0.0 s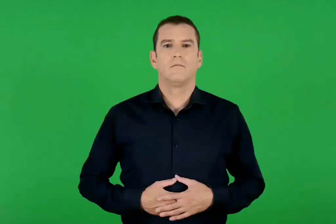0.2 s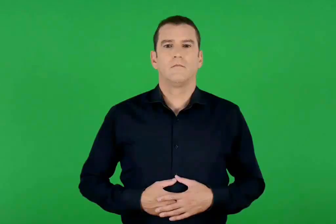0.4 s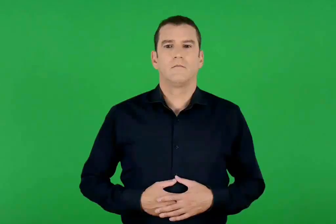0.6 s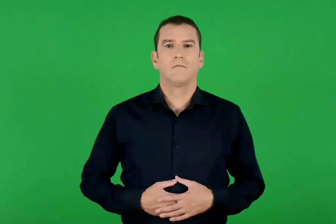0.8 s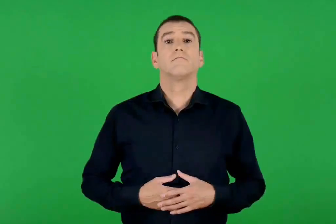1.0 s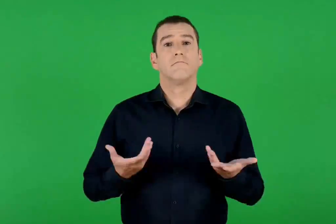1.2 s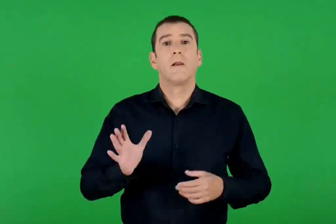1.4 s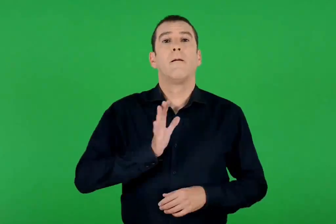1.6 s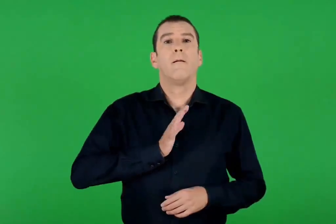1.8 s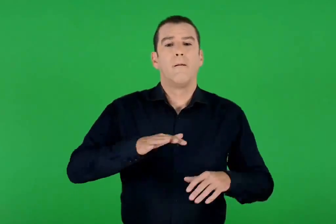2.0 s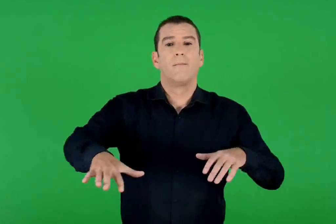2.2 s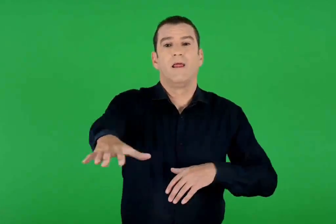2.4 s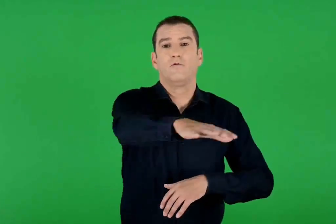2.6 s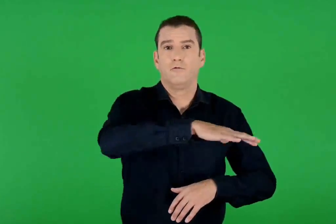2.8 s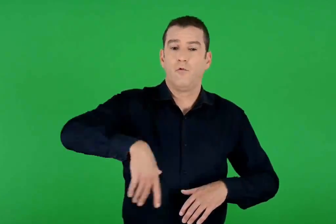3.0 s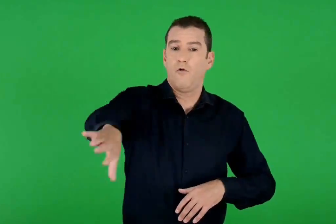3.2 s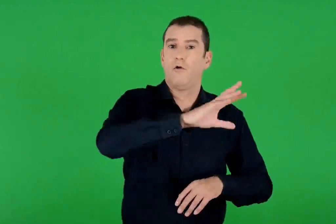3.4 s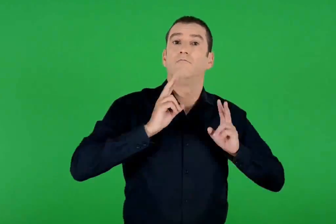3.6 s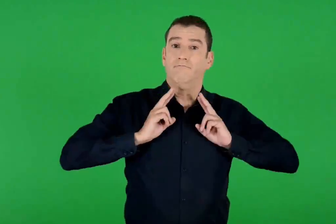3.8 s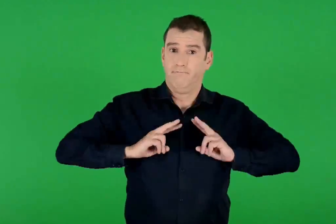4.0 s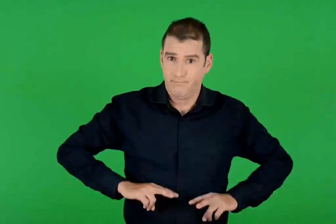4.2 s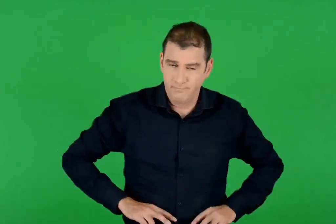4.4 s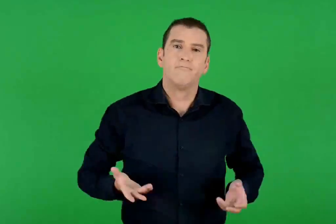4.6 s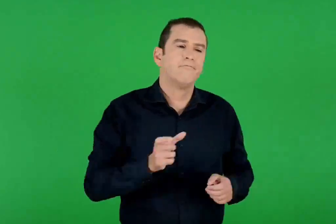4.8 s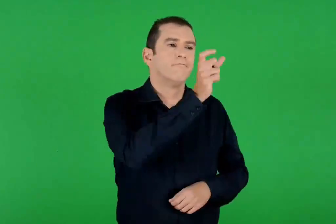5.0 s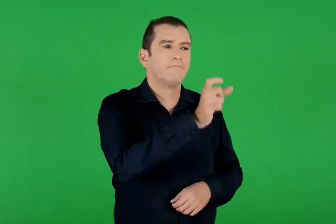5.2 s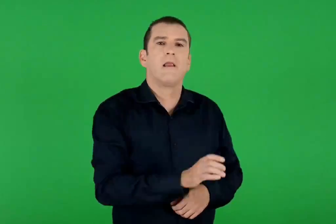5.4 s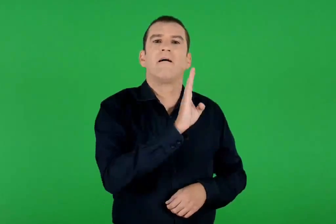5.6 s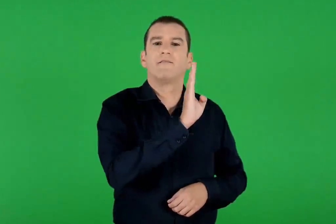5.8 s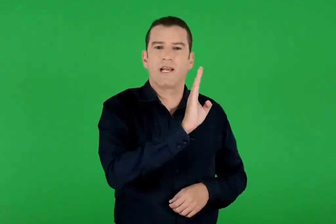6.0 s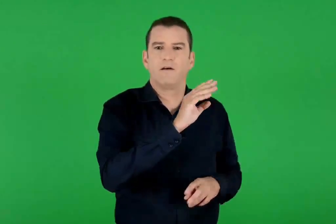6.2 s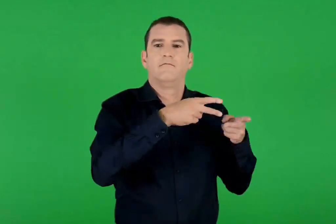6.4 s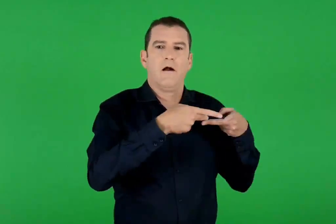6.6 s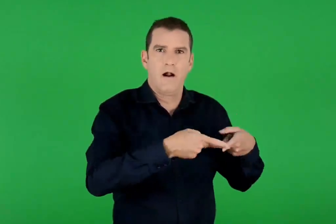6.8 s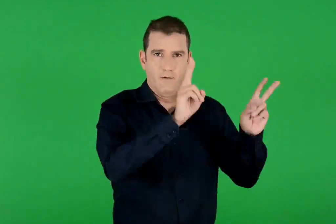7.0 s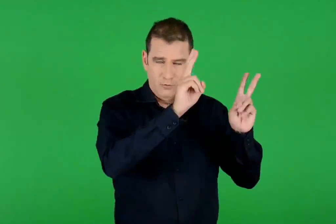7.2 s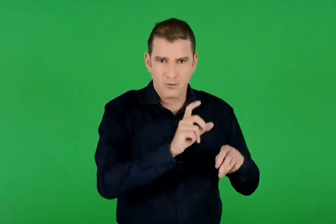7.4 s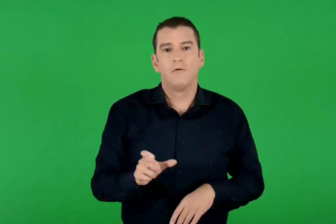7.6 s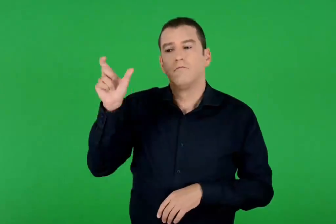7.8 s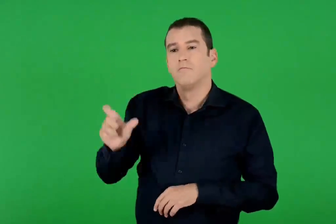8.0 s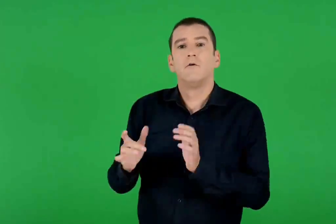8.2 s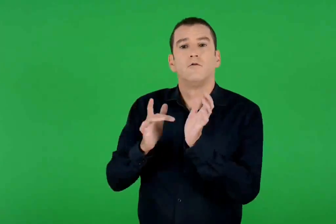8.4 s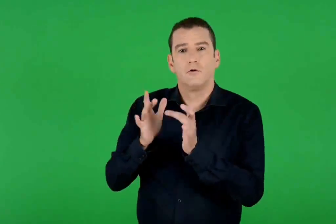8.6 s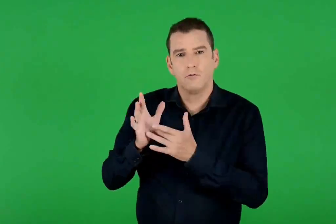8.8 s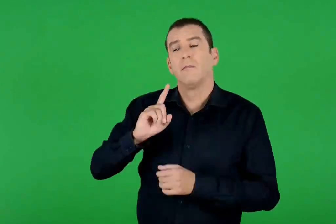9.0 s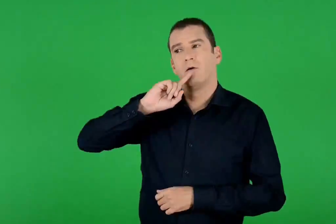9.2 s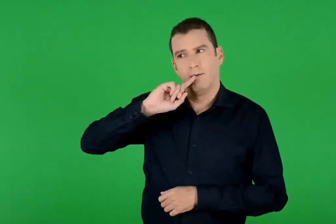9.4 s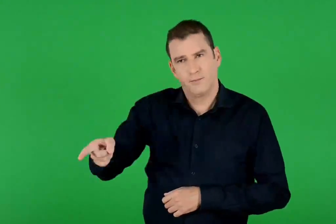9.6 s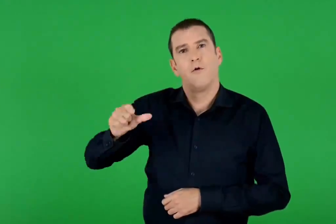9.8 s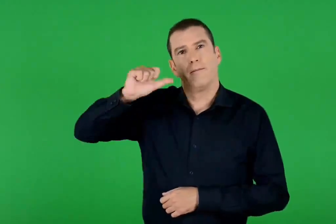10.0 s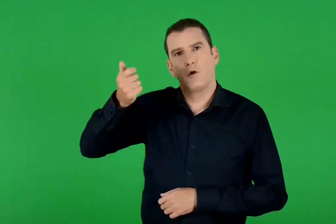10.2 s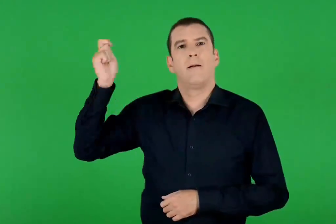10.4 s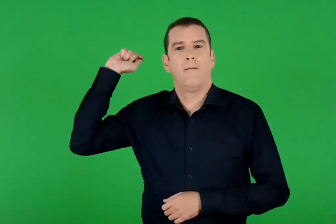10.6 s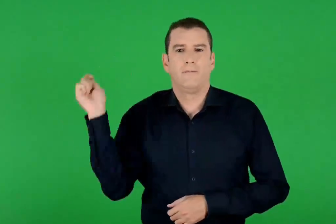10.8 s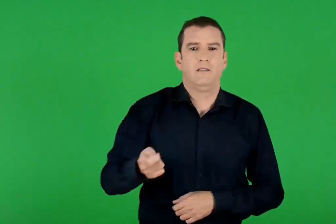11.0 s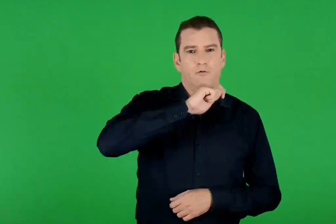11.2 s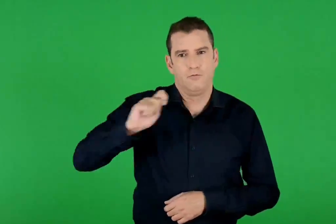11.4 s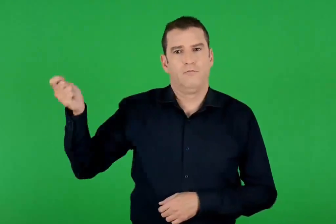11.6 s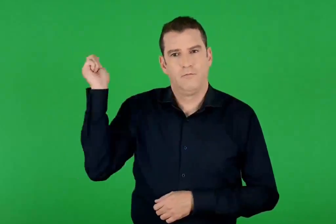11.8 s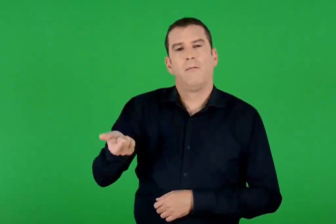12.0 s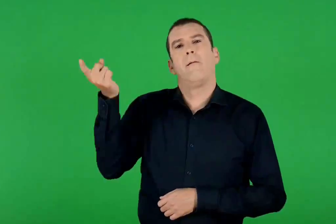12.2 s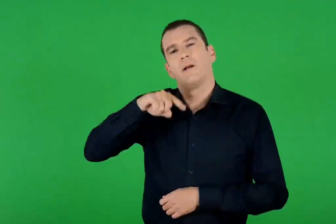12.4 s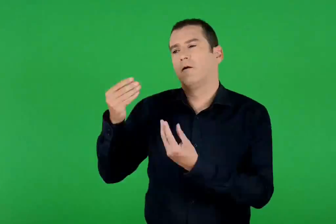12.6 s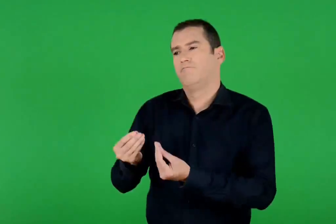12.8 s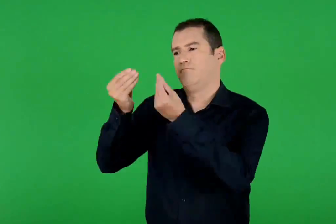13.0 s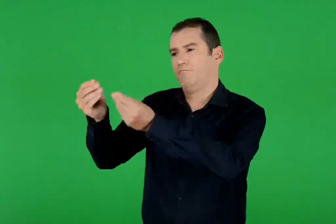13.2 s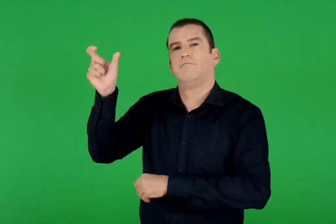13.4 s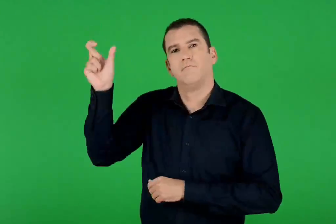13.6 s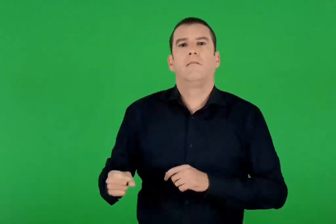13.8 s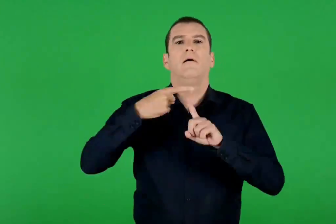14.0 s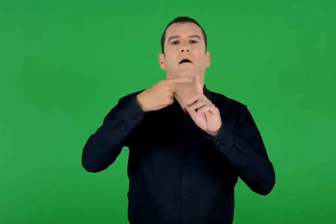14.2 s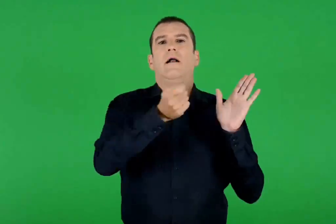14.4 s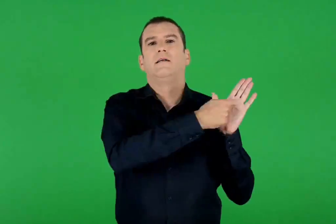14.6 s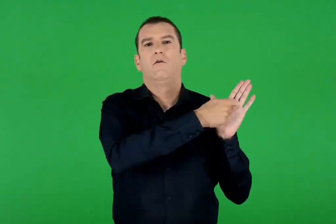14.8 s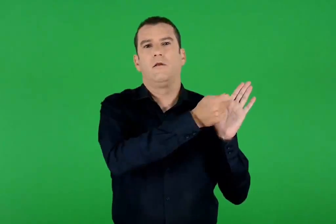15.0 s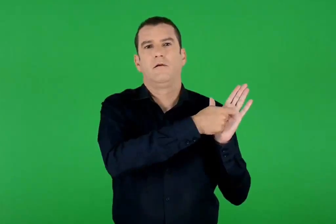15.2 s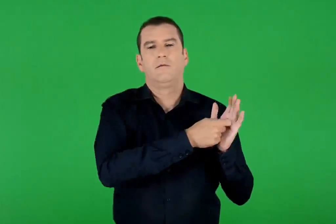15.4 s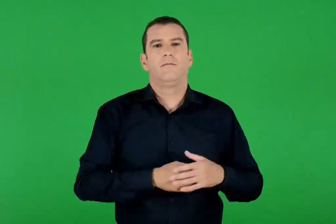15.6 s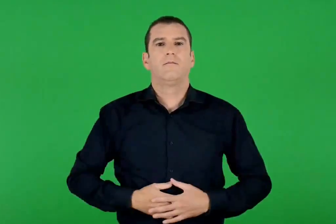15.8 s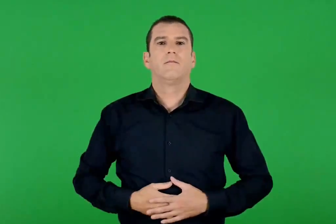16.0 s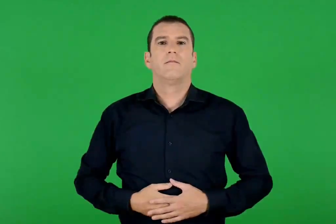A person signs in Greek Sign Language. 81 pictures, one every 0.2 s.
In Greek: και για να ικανοποιήσει τα πλήθη , ελευθέρωσε τον βαραββά , ενώ τον ιησού , αφού διέταξε να τον μαστιγώσουν , τον παρέδωσε να σταυρωθεί
